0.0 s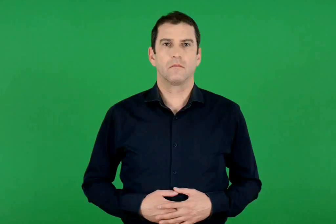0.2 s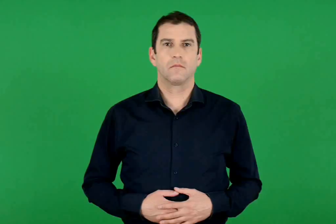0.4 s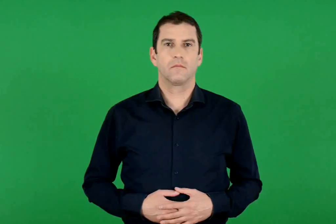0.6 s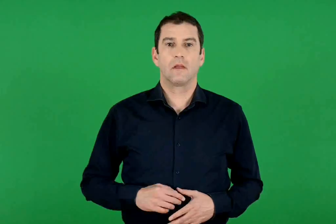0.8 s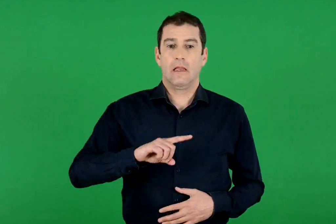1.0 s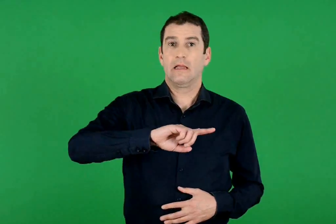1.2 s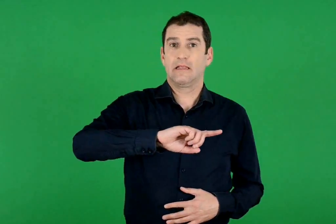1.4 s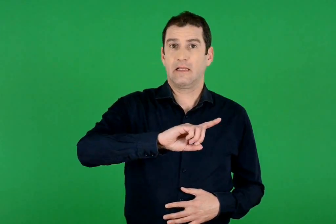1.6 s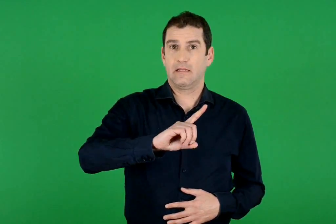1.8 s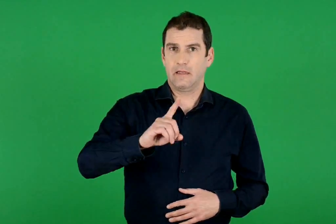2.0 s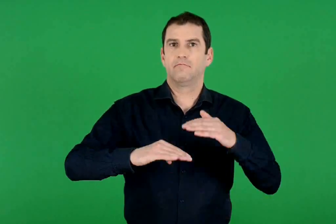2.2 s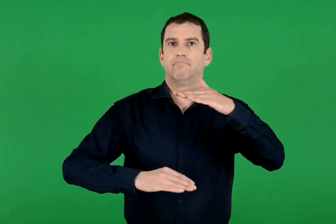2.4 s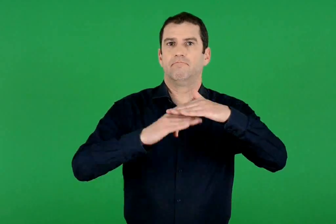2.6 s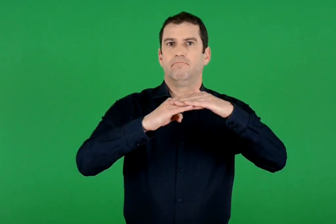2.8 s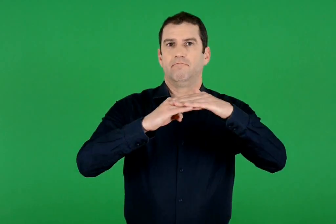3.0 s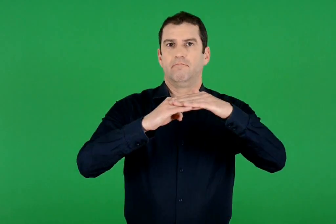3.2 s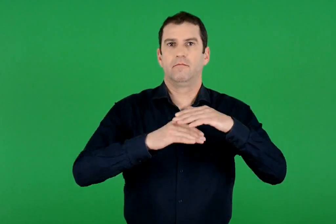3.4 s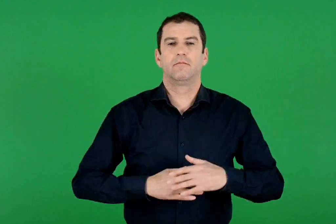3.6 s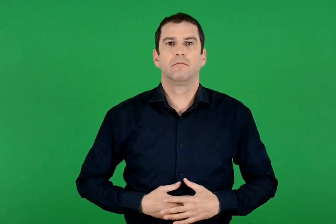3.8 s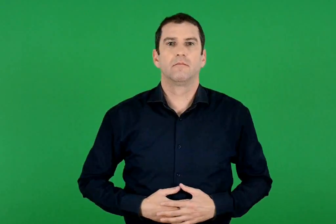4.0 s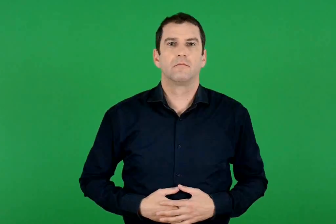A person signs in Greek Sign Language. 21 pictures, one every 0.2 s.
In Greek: μέγιστη ταχύτητα
